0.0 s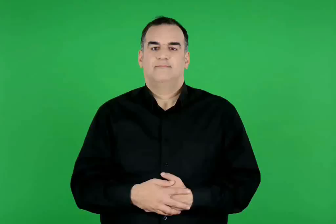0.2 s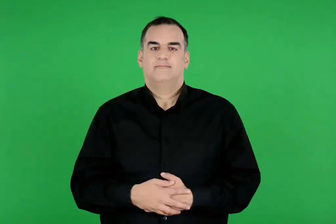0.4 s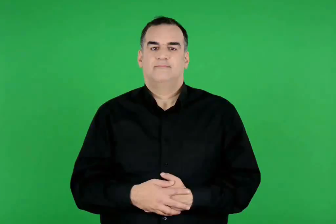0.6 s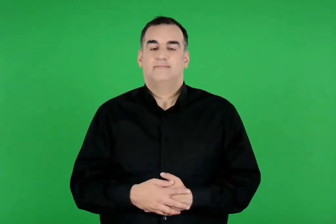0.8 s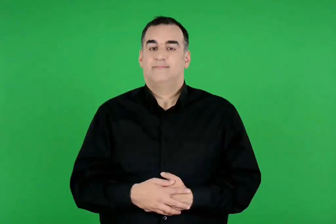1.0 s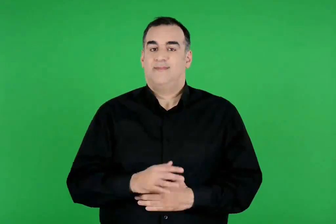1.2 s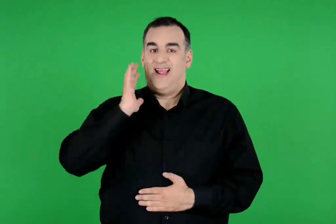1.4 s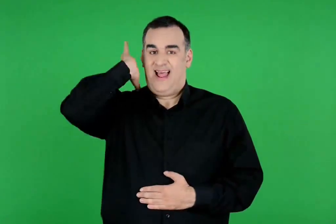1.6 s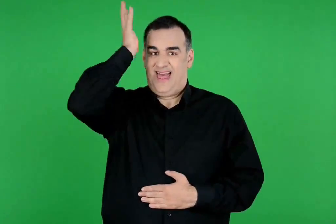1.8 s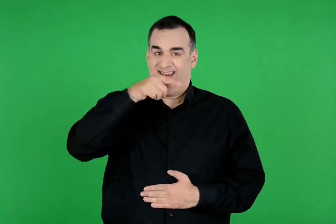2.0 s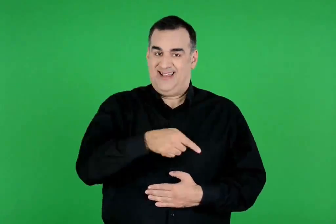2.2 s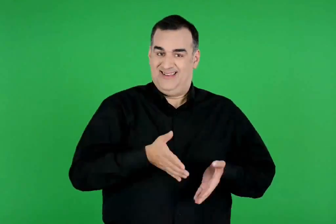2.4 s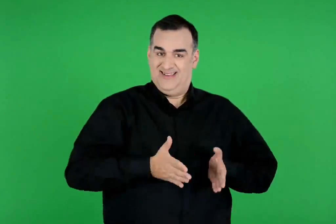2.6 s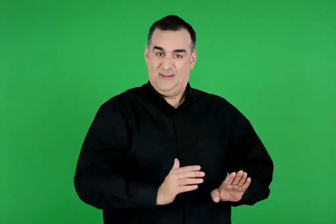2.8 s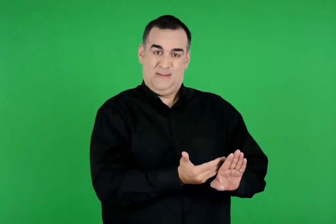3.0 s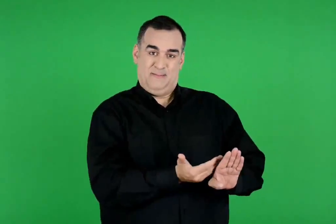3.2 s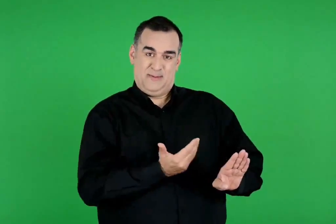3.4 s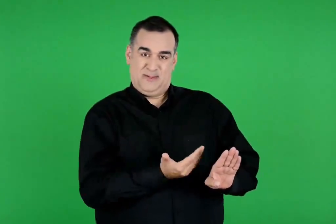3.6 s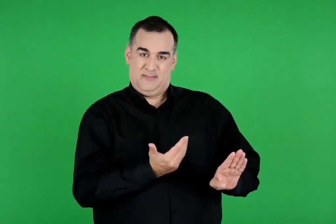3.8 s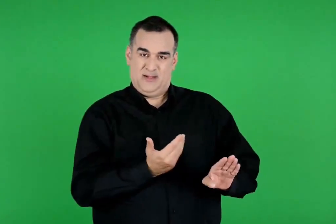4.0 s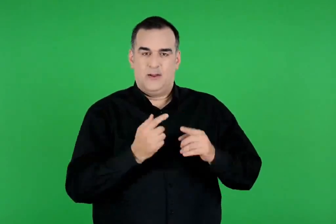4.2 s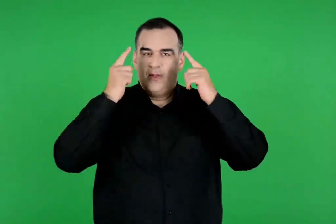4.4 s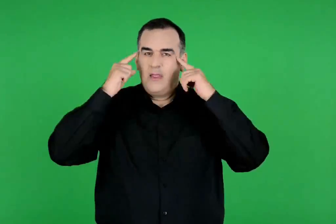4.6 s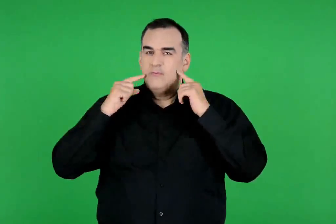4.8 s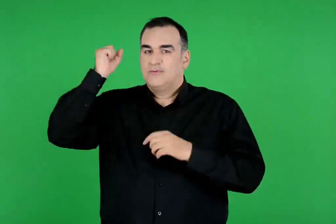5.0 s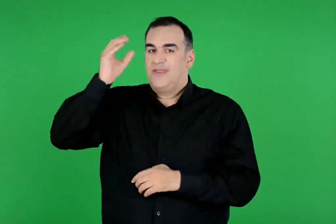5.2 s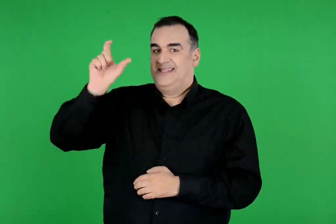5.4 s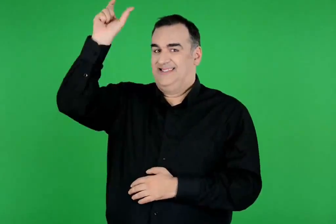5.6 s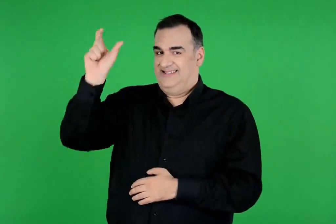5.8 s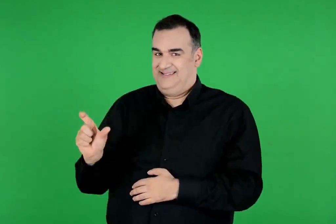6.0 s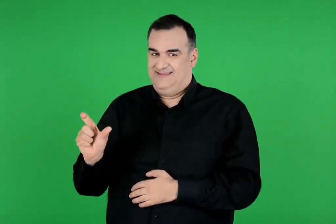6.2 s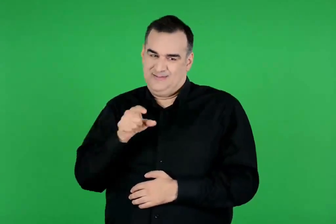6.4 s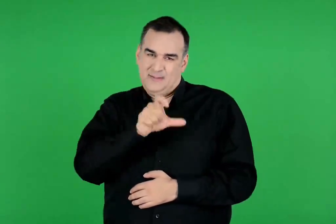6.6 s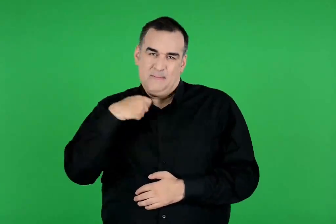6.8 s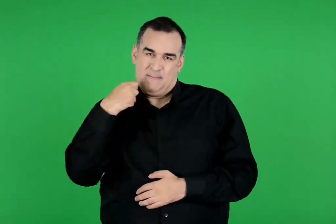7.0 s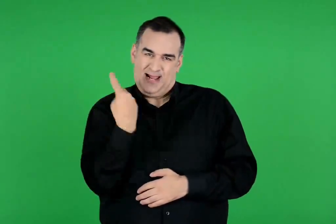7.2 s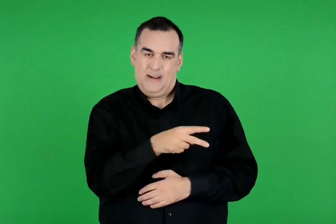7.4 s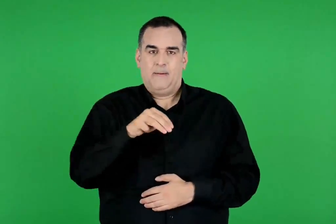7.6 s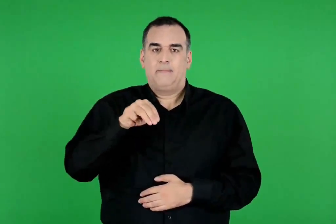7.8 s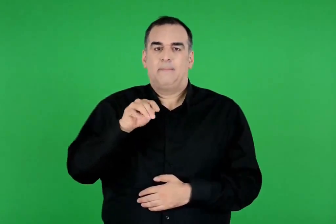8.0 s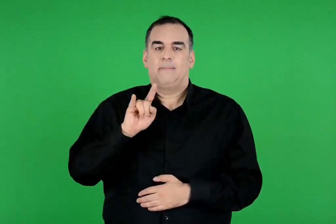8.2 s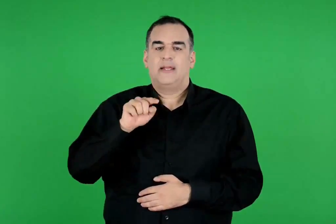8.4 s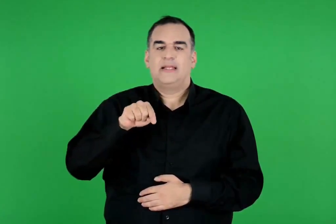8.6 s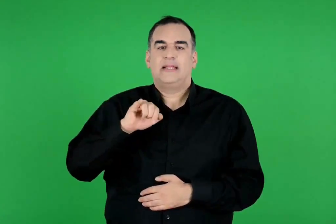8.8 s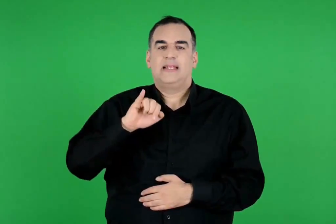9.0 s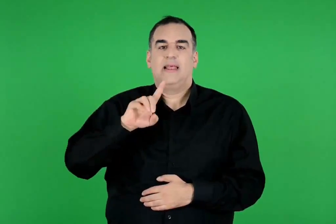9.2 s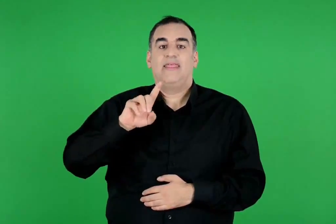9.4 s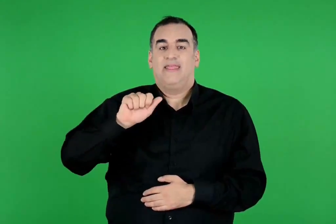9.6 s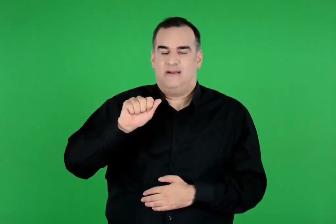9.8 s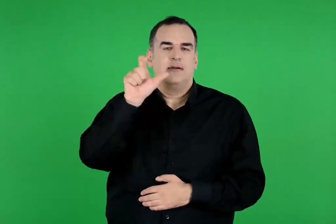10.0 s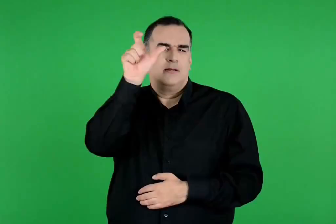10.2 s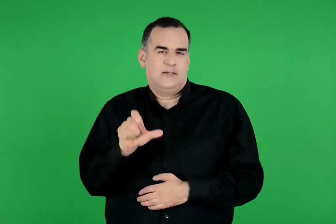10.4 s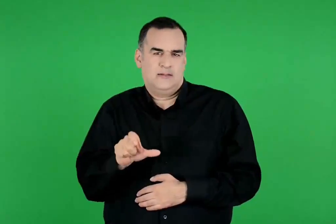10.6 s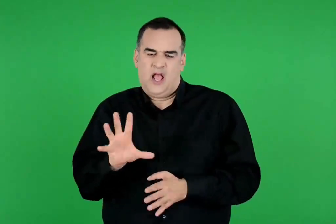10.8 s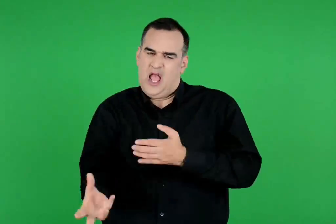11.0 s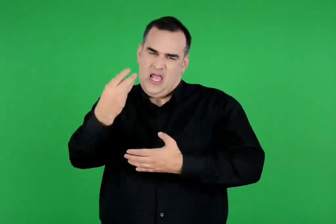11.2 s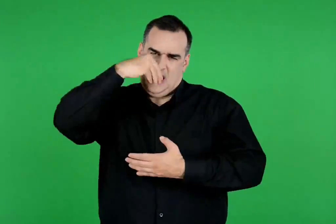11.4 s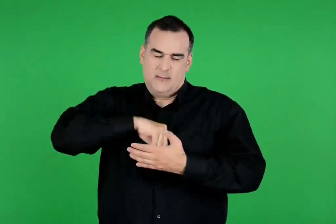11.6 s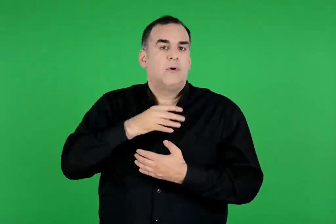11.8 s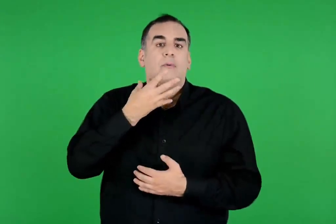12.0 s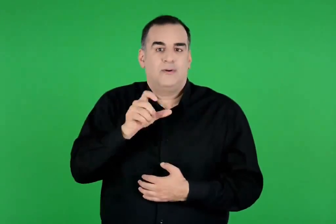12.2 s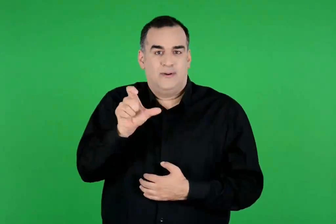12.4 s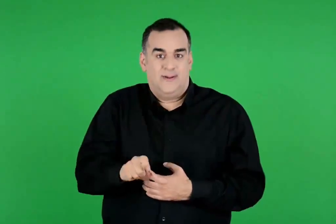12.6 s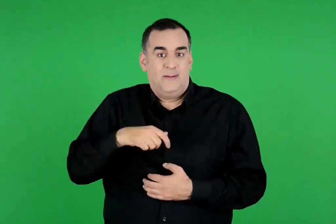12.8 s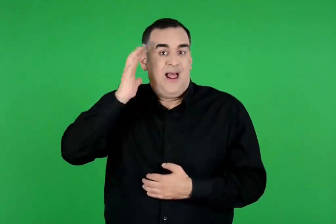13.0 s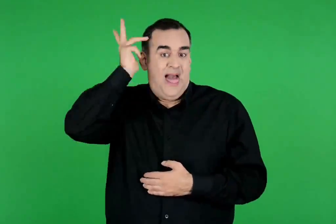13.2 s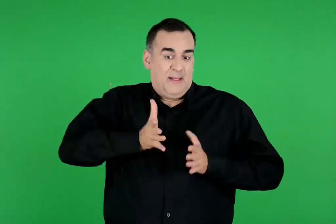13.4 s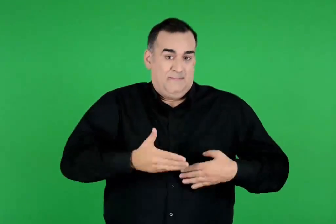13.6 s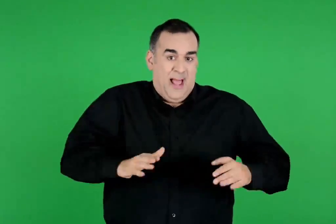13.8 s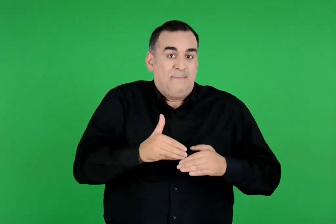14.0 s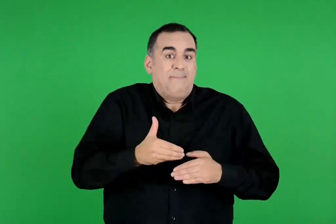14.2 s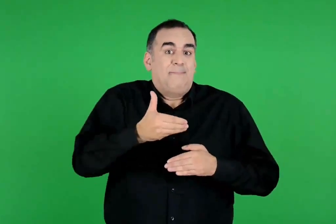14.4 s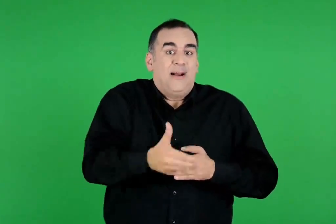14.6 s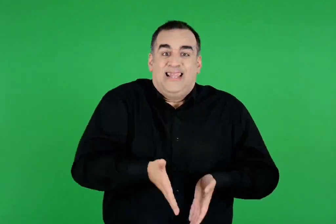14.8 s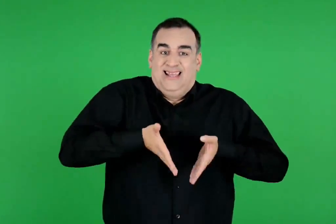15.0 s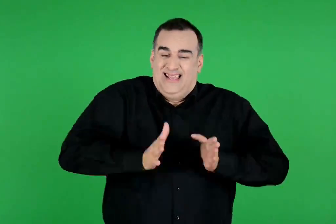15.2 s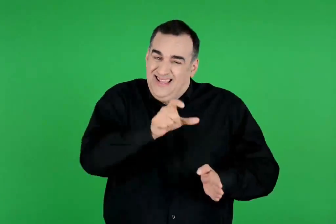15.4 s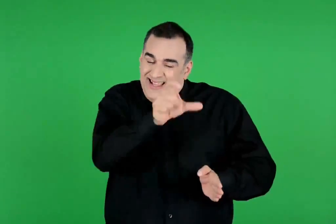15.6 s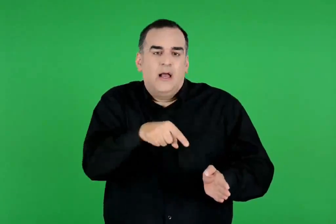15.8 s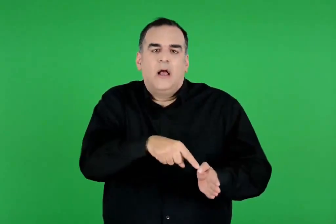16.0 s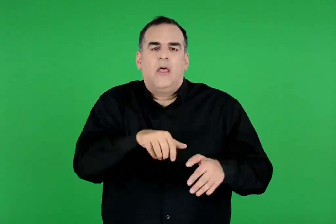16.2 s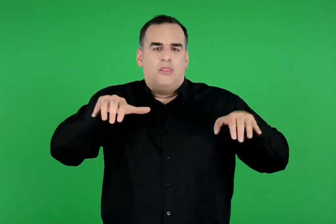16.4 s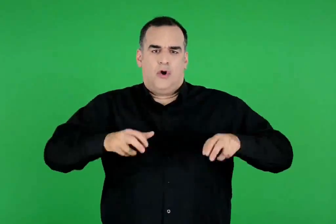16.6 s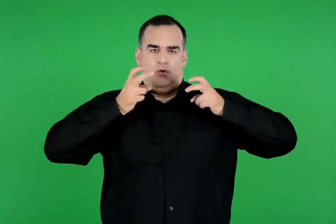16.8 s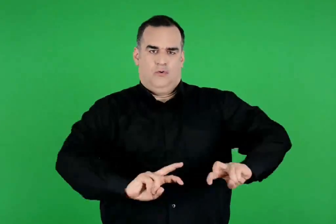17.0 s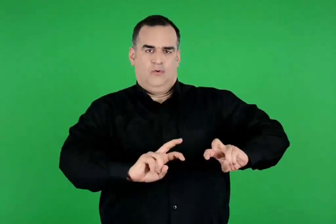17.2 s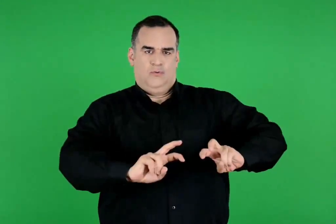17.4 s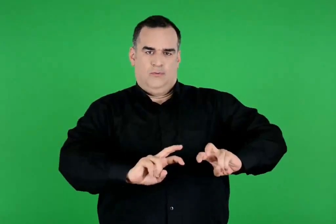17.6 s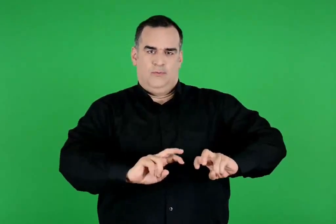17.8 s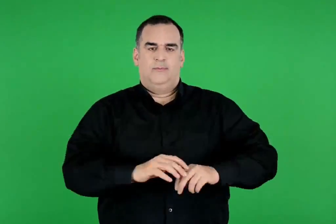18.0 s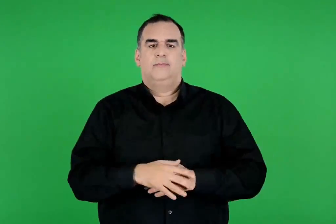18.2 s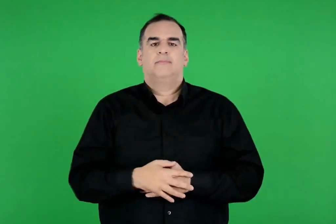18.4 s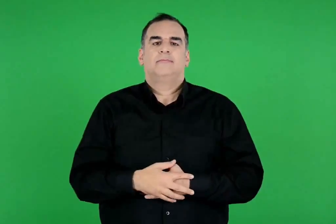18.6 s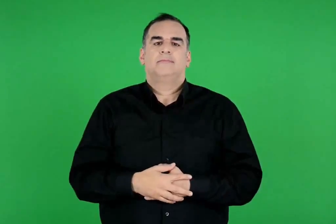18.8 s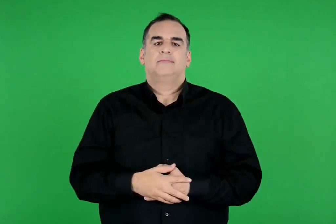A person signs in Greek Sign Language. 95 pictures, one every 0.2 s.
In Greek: πριν ακόμη γεννηθεί η αθηνά , ο δίας κατάπιε τη μητέρα της , τη σοφή μήτιδα , γιατί έμαθε πως αυτή , μετά την αθηνά , θα γεννούσε έναν θεό που θα του έπαιρνε τον θρόνο
